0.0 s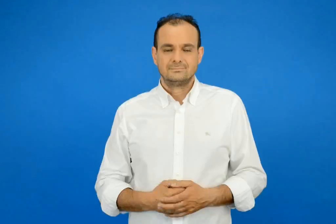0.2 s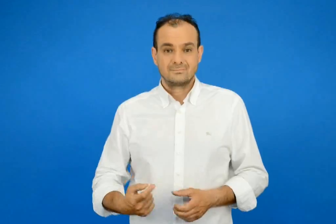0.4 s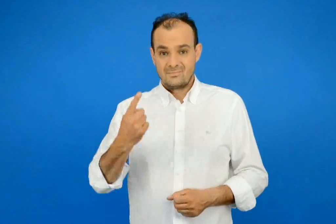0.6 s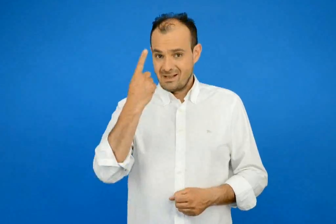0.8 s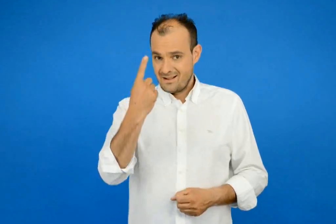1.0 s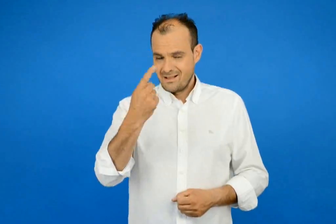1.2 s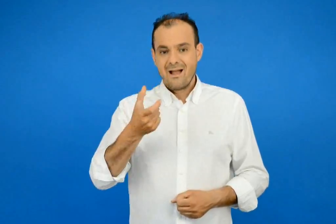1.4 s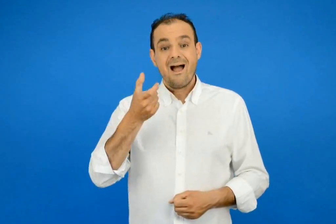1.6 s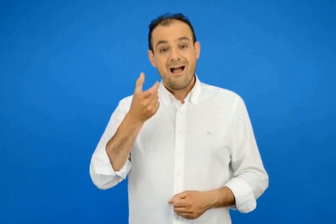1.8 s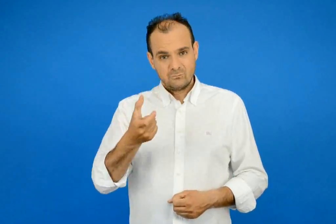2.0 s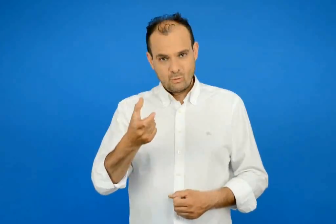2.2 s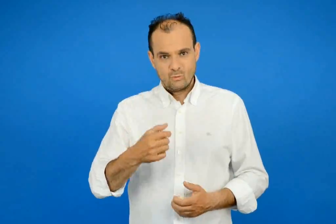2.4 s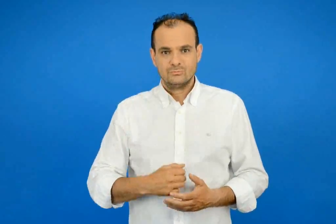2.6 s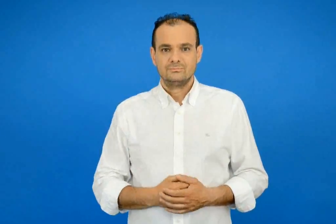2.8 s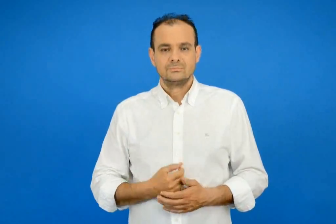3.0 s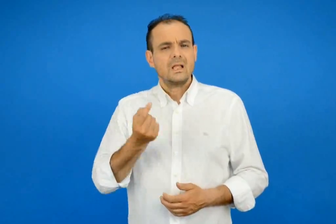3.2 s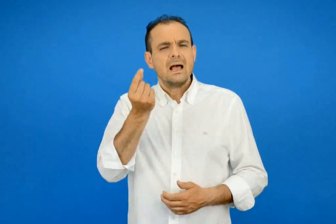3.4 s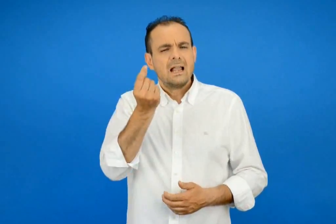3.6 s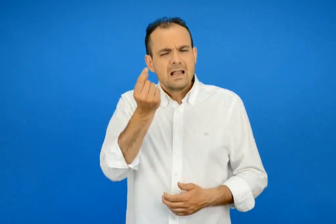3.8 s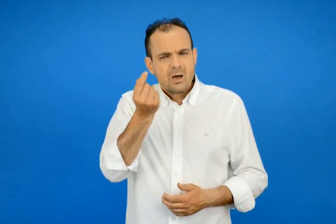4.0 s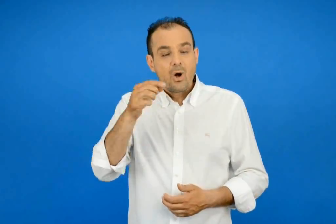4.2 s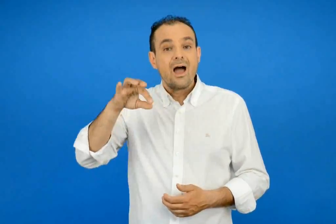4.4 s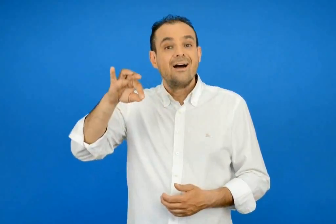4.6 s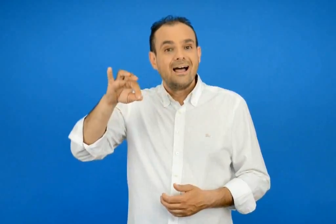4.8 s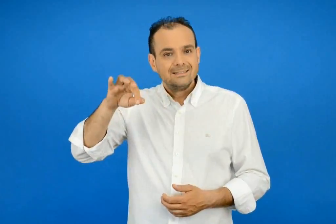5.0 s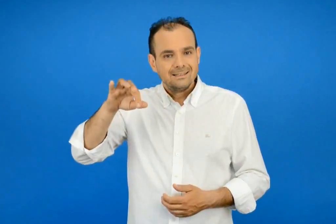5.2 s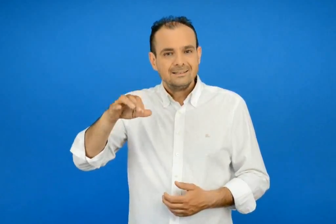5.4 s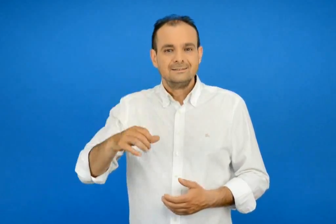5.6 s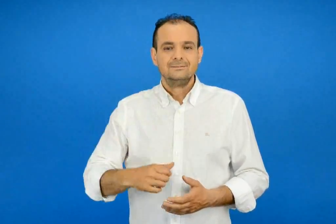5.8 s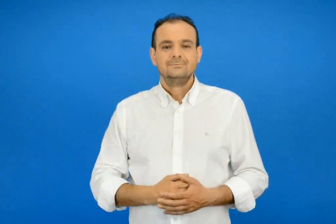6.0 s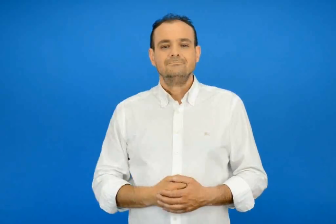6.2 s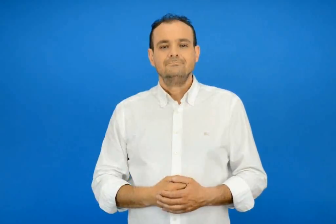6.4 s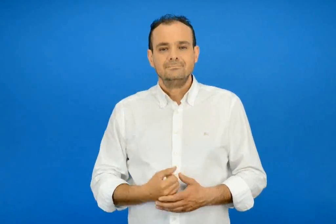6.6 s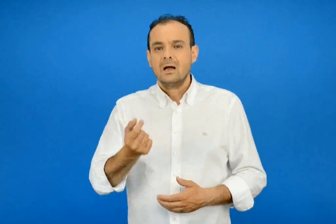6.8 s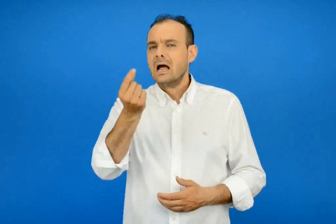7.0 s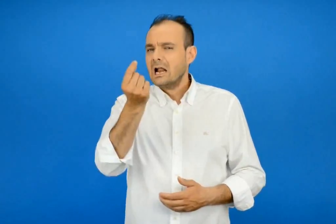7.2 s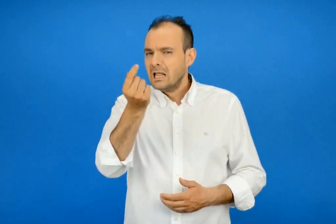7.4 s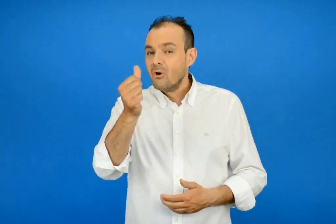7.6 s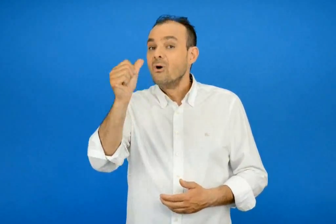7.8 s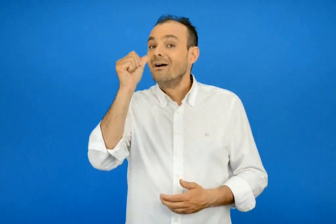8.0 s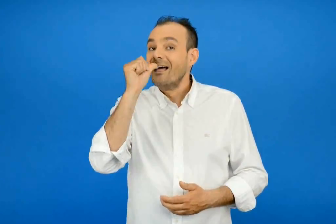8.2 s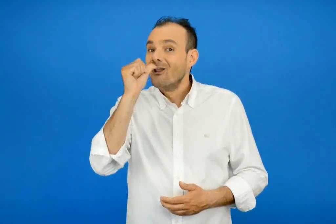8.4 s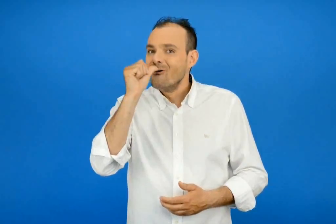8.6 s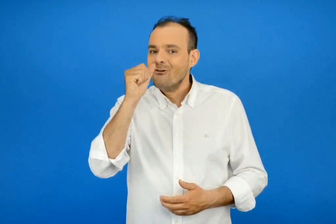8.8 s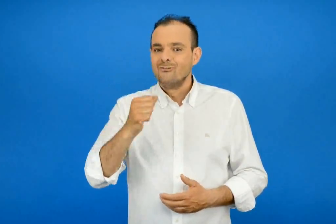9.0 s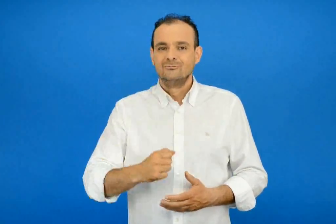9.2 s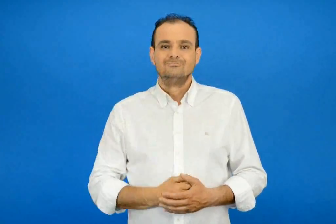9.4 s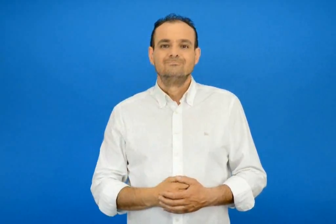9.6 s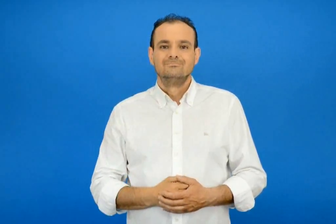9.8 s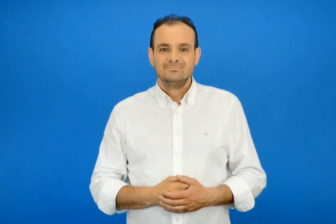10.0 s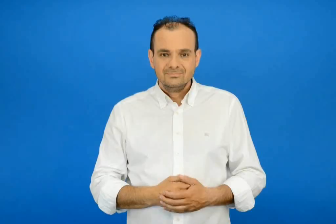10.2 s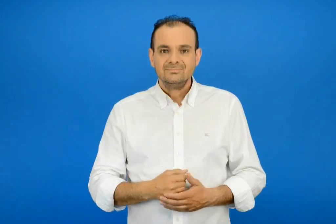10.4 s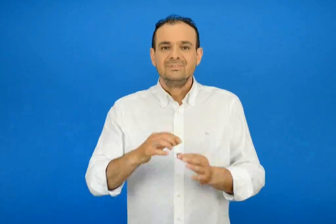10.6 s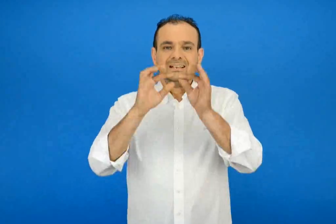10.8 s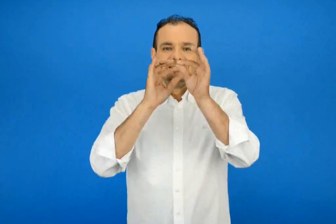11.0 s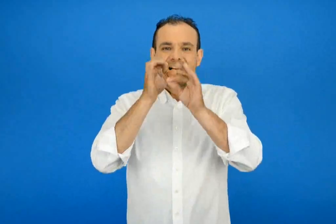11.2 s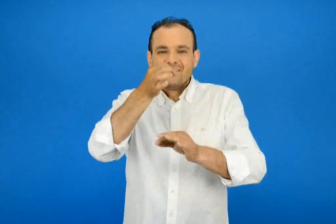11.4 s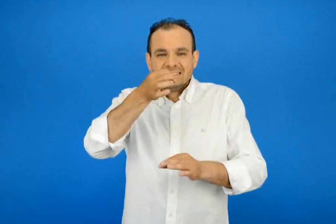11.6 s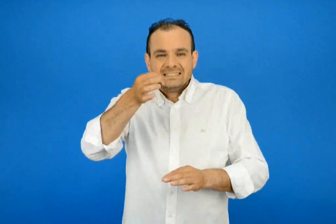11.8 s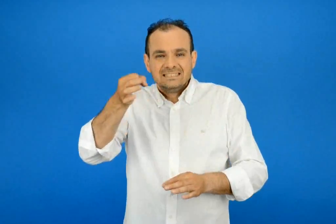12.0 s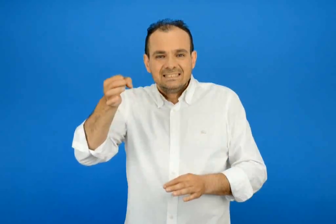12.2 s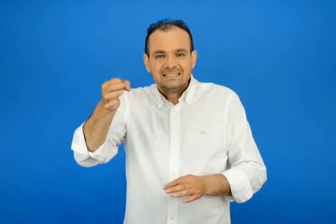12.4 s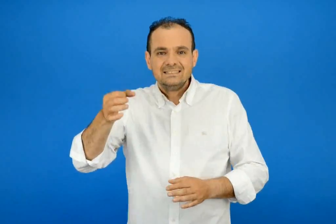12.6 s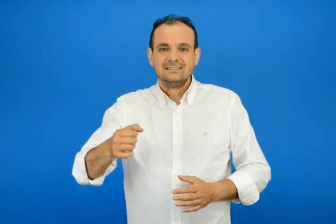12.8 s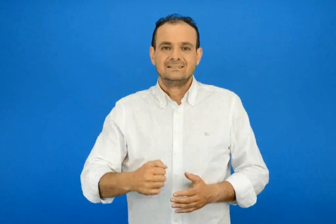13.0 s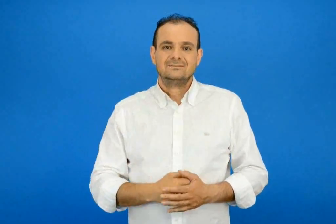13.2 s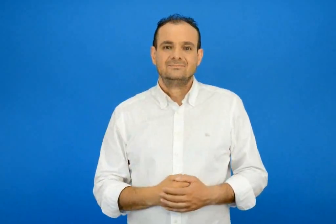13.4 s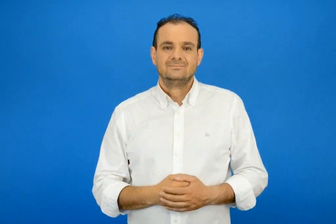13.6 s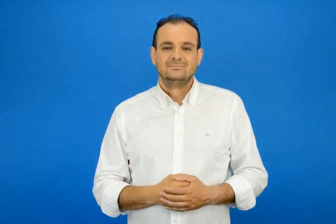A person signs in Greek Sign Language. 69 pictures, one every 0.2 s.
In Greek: 1 αυγό λίγο αλάτι λίγο νερό σταφίδες
